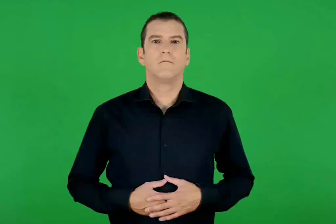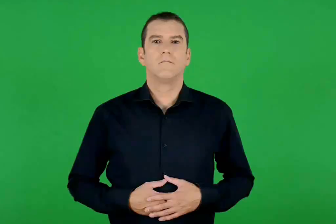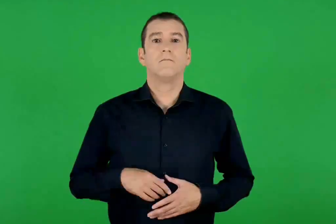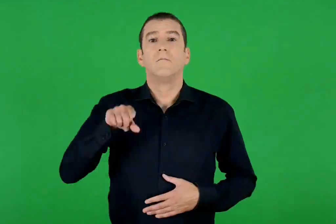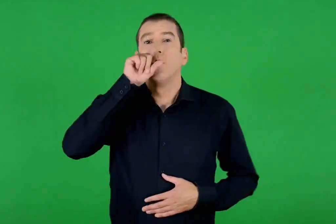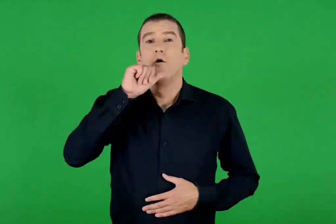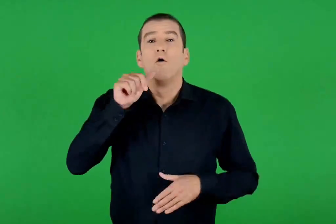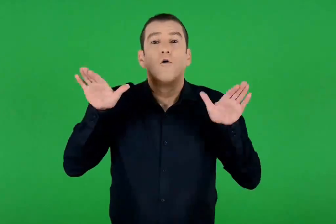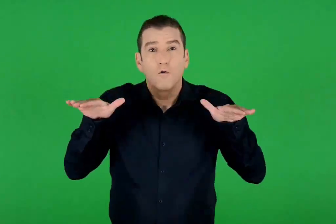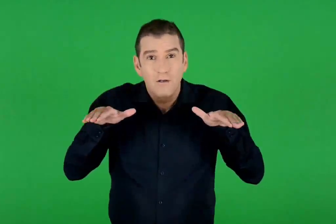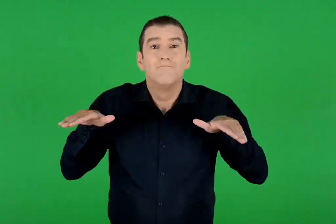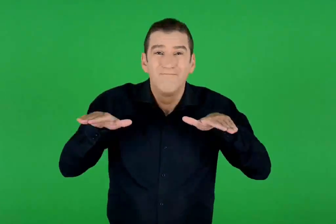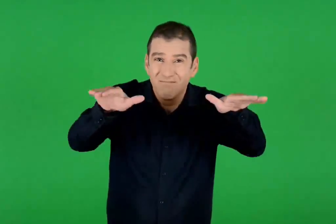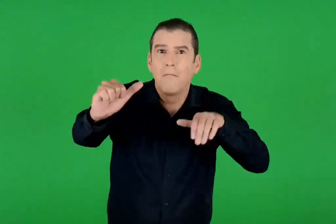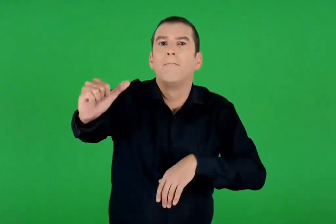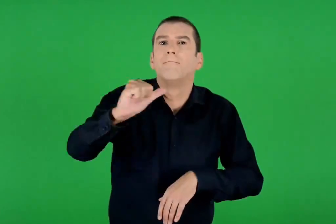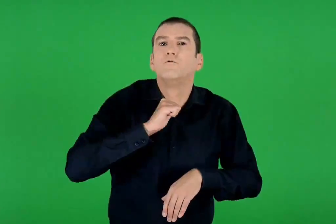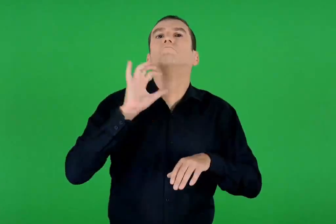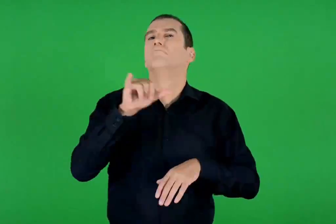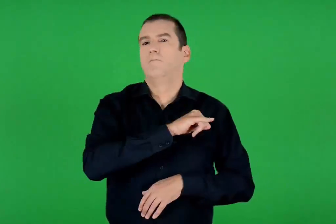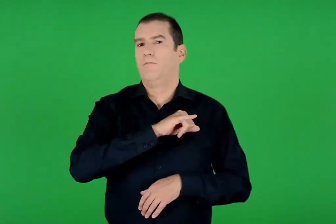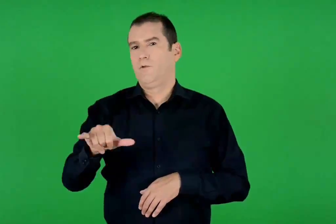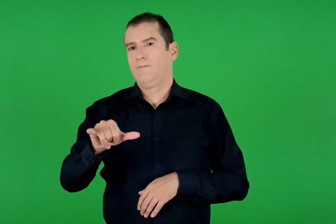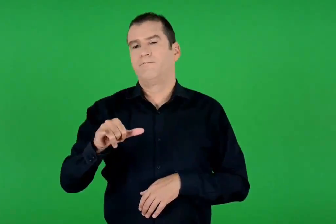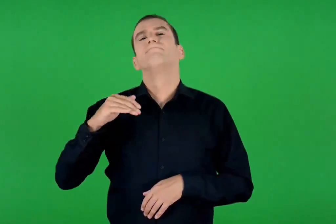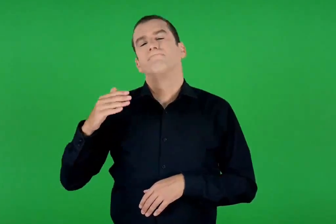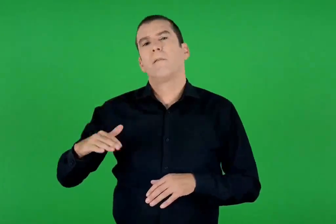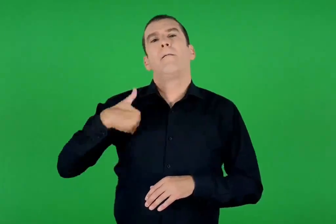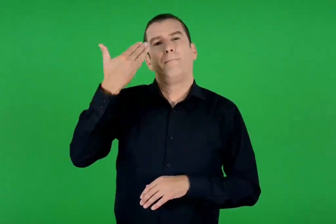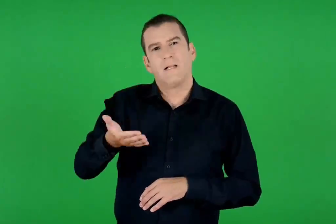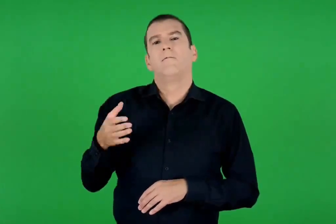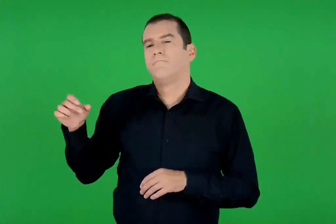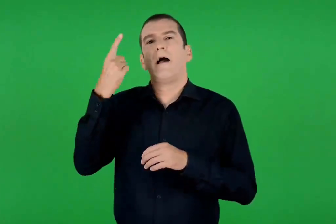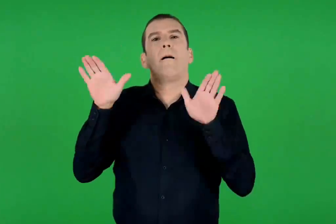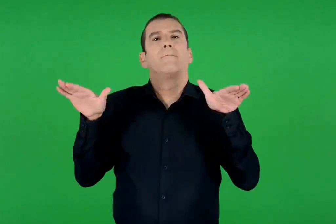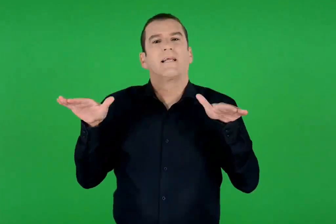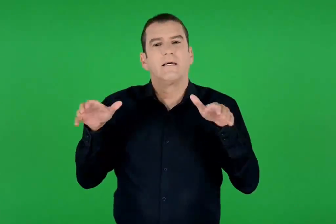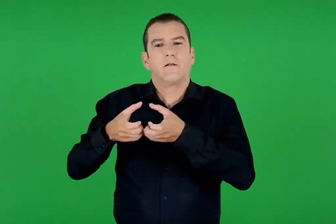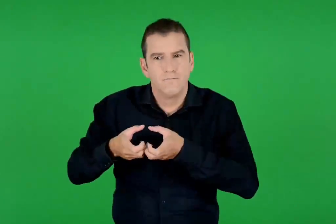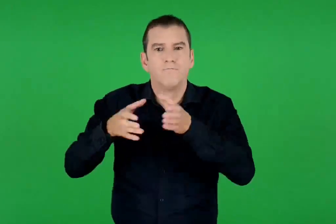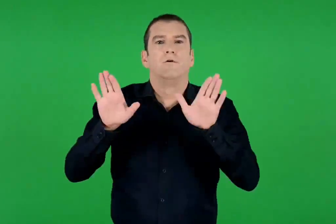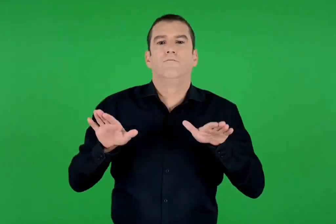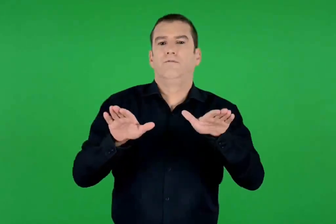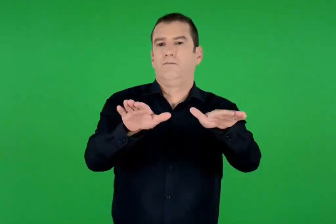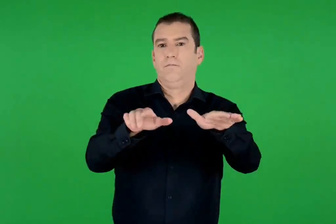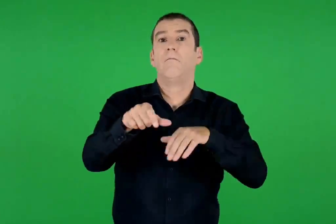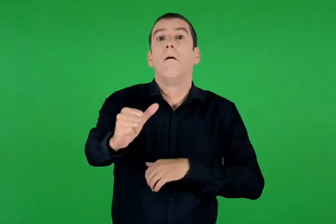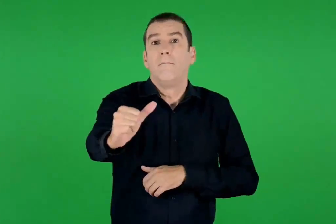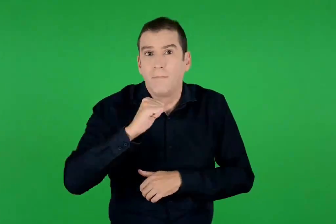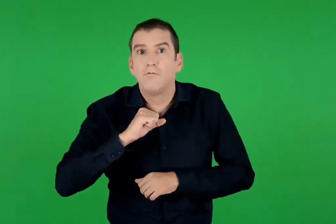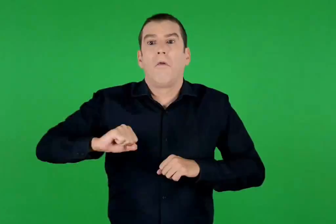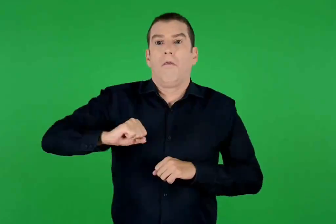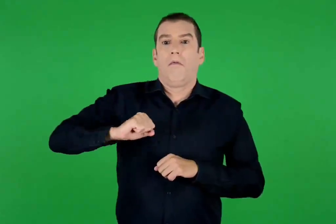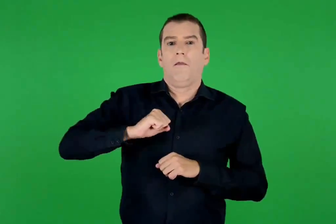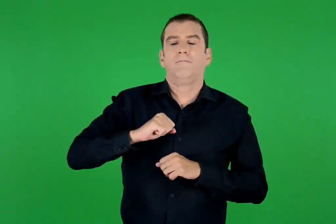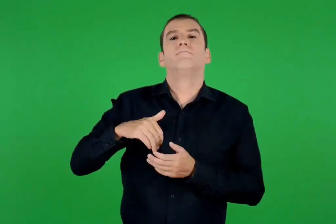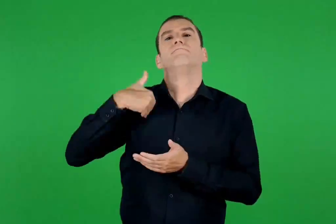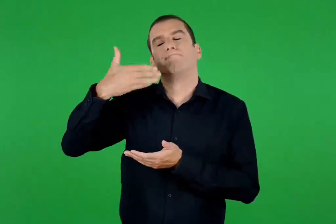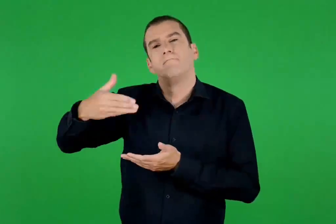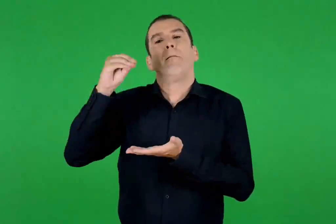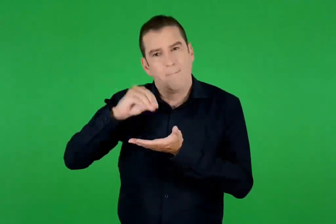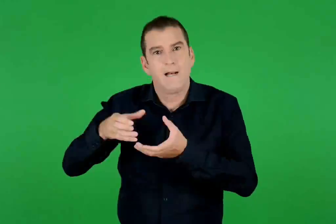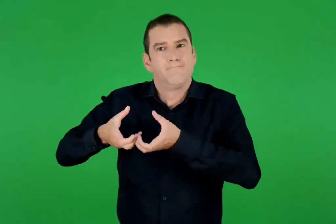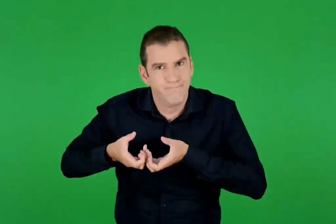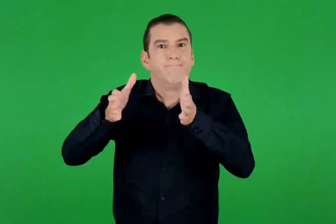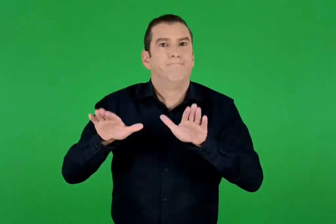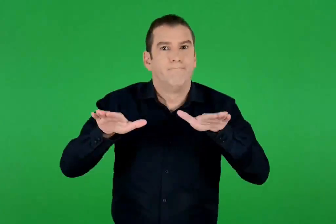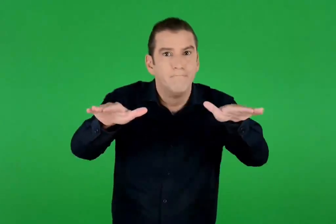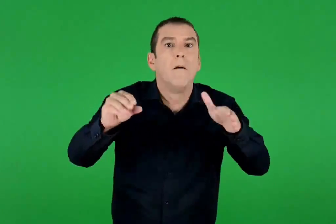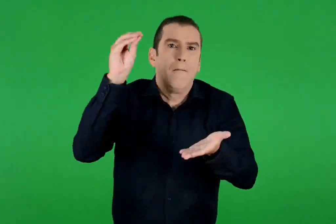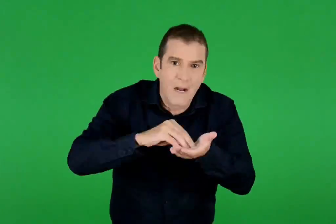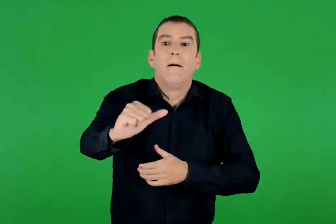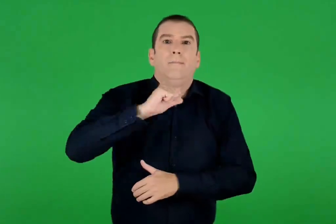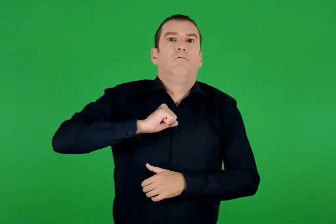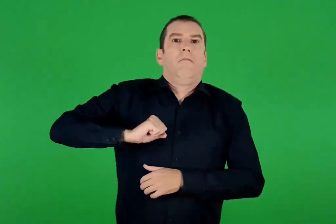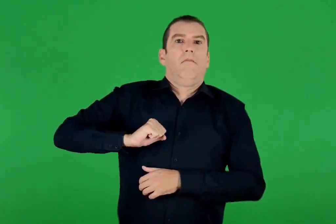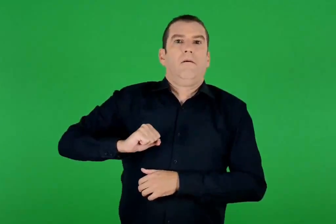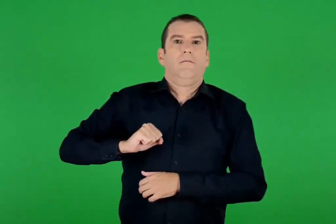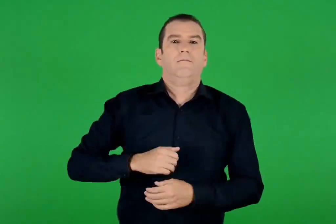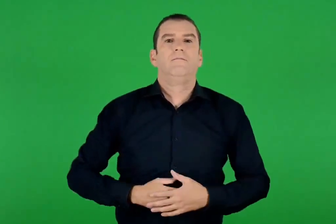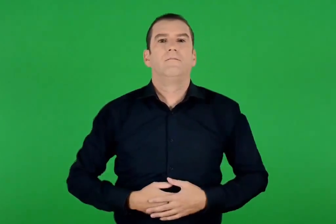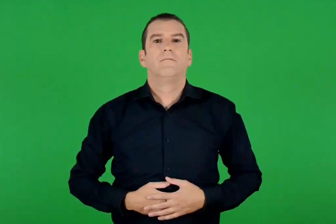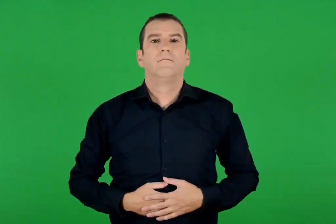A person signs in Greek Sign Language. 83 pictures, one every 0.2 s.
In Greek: το κοράκι δεν ξαναγύρισε. τότε έστειλε ένα περιστέρι. γύρισε πίσω τρομαγμένο. το ξανάστειλε. συνέβη το ίδιο
